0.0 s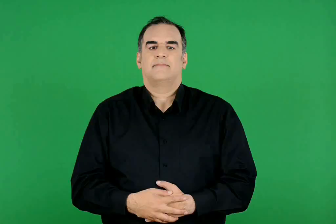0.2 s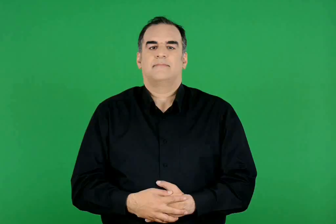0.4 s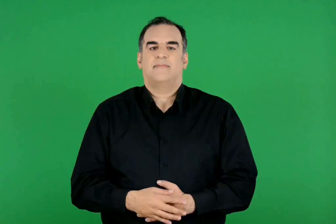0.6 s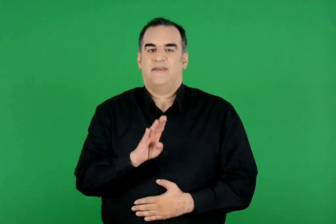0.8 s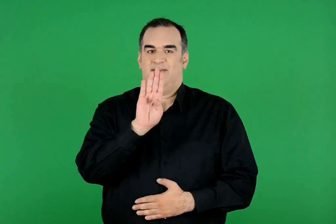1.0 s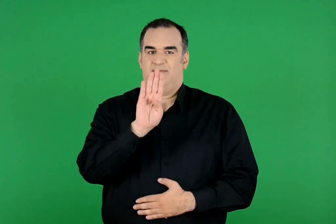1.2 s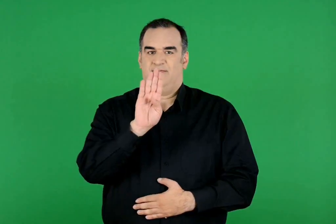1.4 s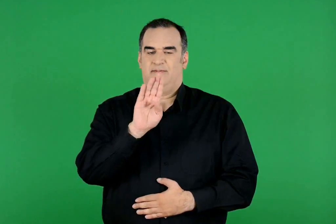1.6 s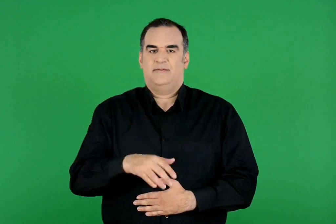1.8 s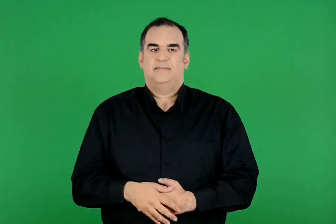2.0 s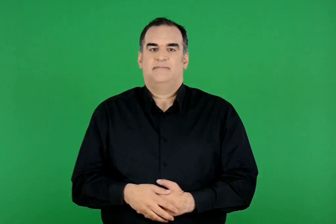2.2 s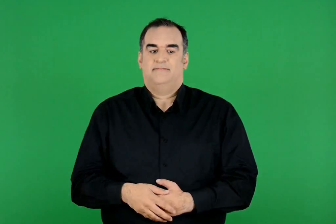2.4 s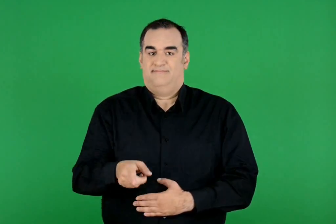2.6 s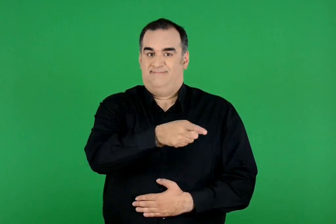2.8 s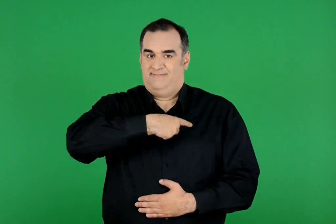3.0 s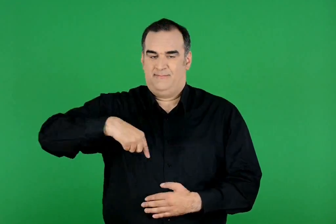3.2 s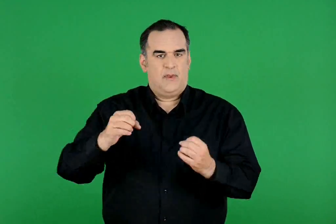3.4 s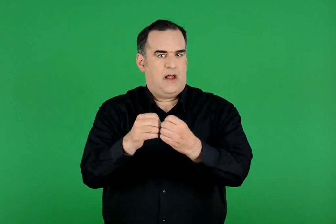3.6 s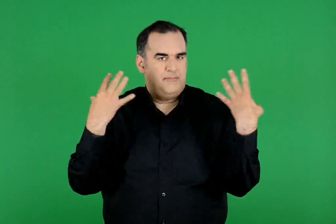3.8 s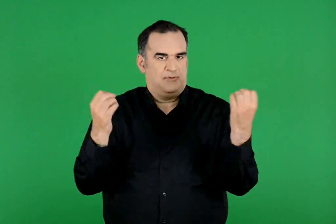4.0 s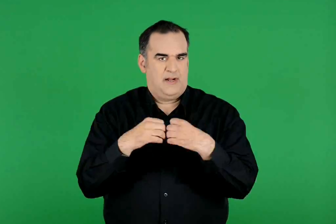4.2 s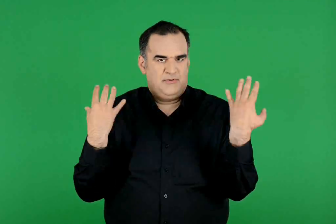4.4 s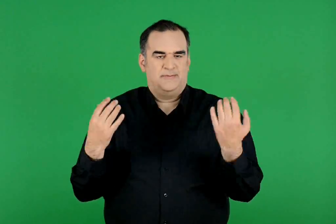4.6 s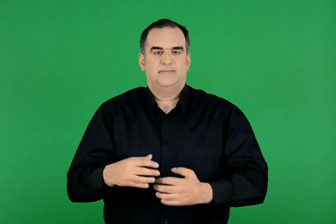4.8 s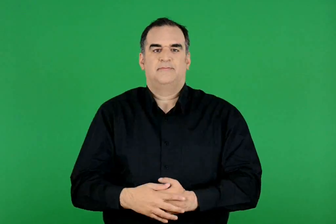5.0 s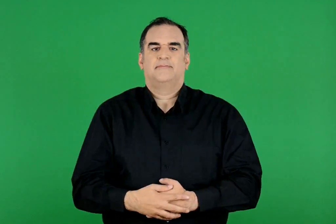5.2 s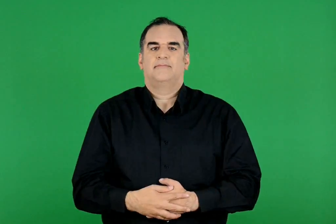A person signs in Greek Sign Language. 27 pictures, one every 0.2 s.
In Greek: β ενημερωνόμαστε
